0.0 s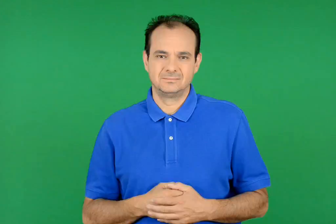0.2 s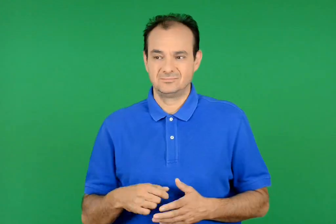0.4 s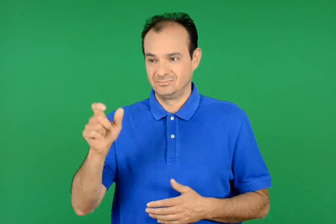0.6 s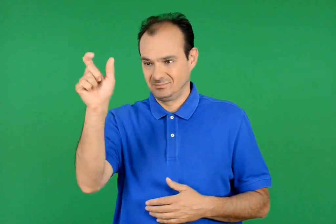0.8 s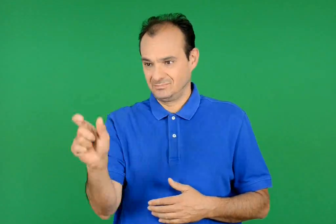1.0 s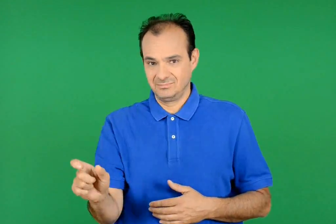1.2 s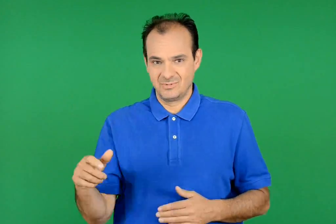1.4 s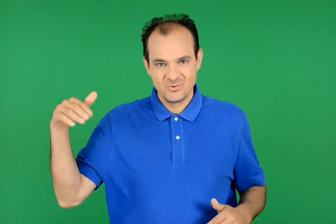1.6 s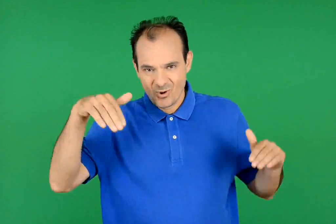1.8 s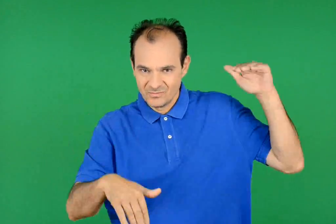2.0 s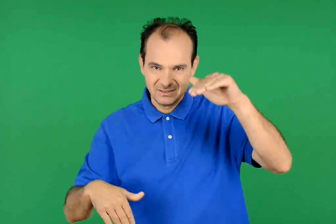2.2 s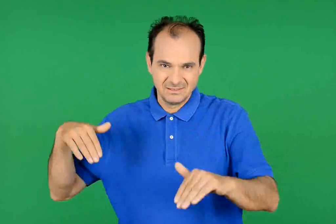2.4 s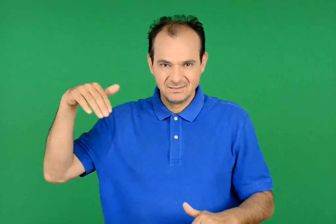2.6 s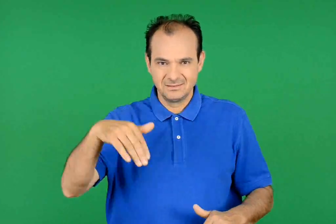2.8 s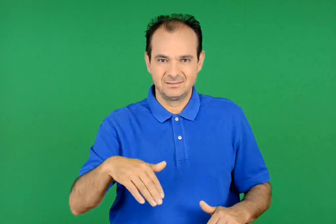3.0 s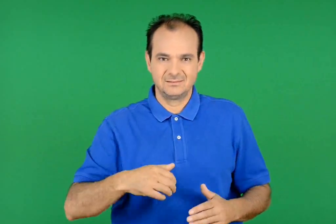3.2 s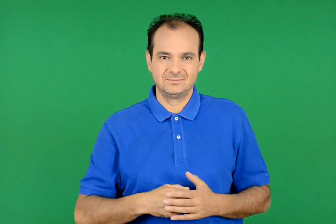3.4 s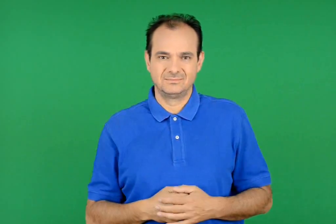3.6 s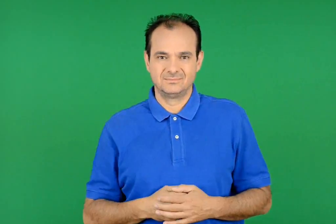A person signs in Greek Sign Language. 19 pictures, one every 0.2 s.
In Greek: κολυμβητής
